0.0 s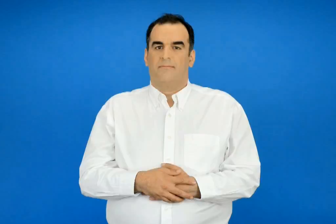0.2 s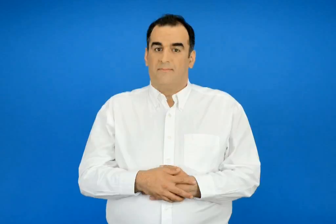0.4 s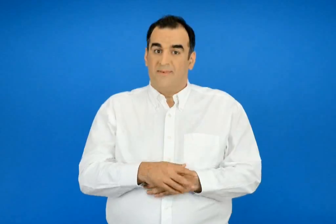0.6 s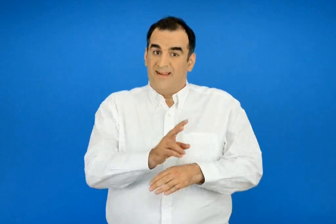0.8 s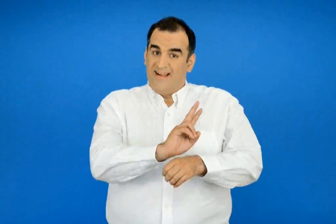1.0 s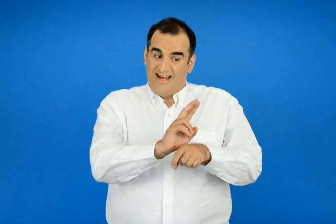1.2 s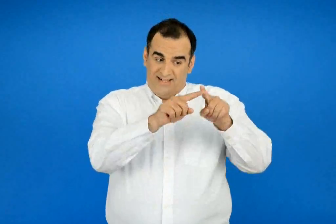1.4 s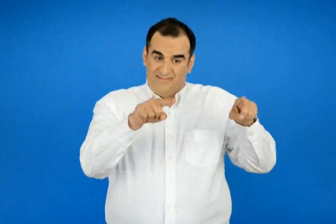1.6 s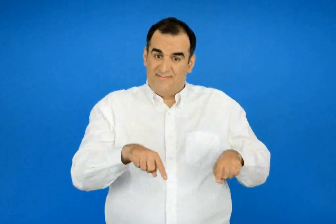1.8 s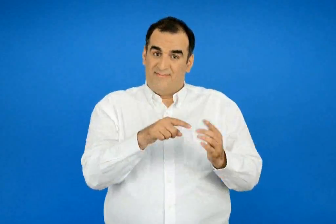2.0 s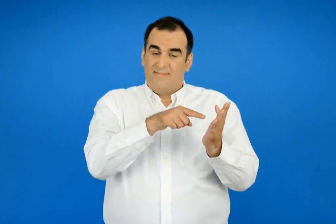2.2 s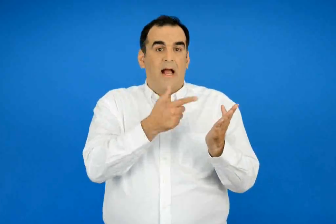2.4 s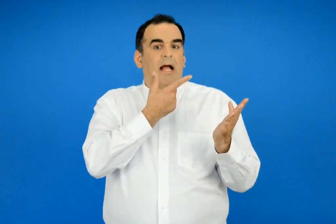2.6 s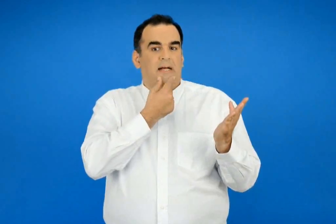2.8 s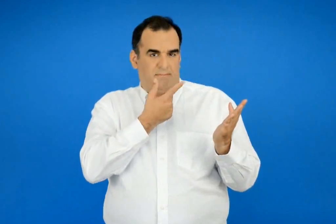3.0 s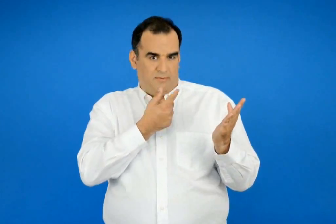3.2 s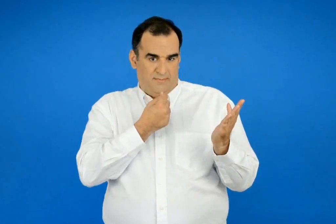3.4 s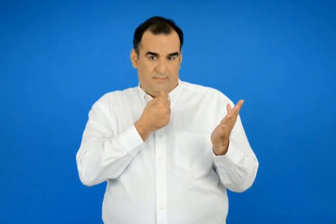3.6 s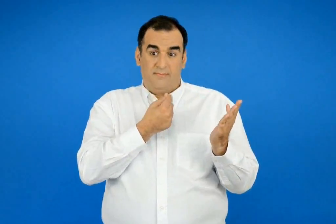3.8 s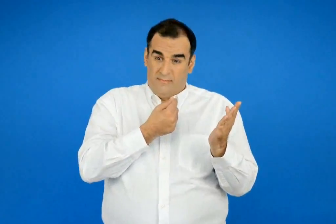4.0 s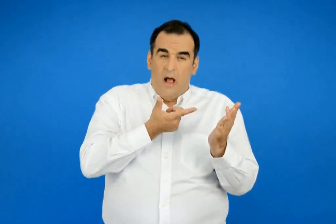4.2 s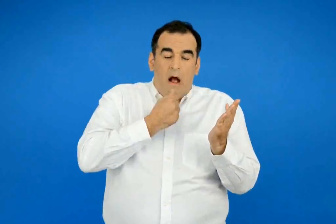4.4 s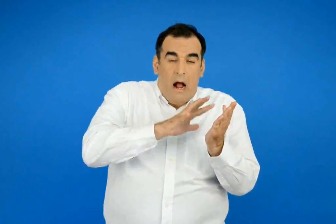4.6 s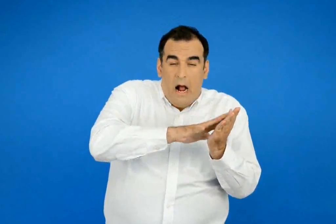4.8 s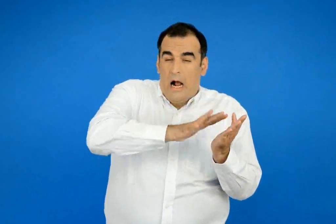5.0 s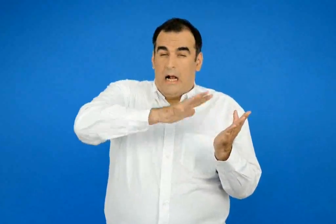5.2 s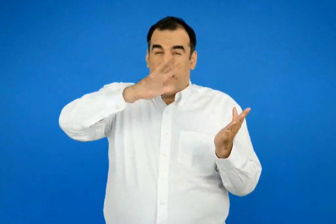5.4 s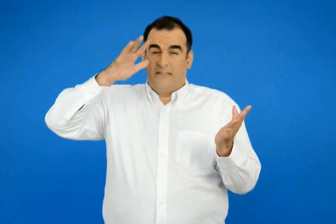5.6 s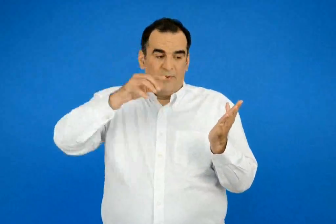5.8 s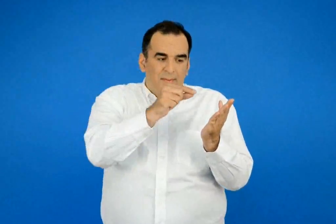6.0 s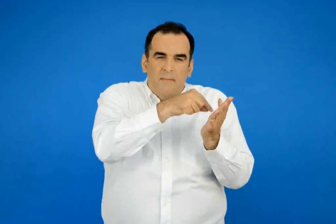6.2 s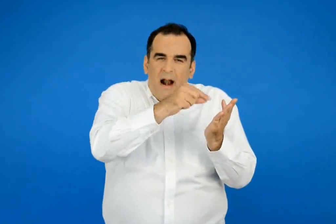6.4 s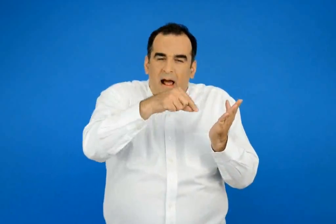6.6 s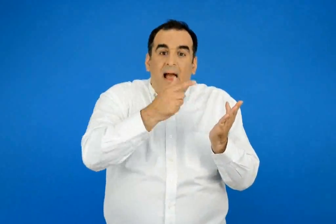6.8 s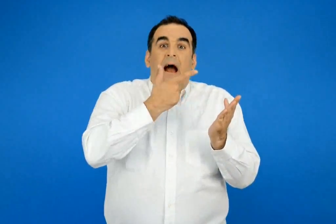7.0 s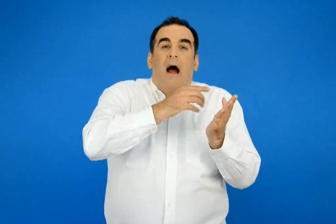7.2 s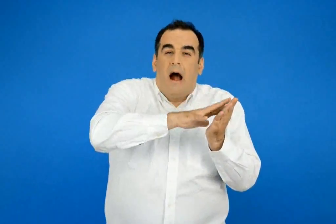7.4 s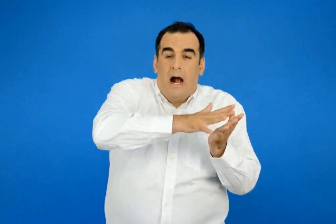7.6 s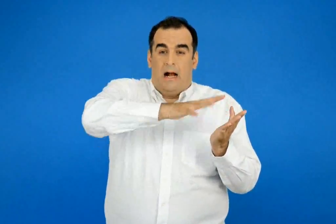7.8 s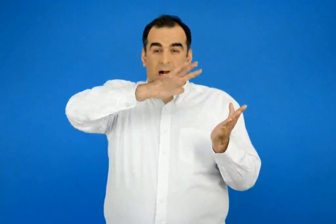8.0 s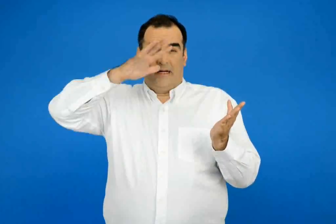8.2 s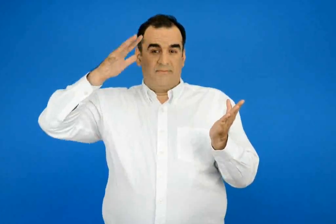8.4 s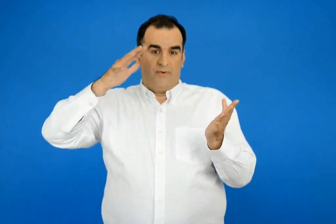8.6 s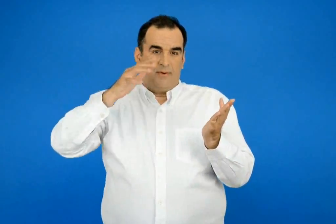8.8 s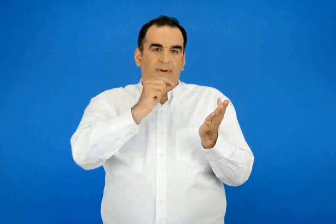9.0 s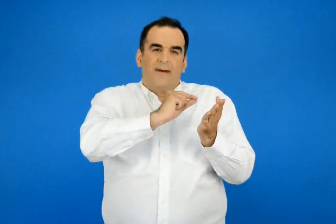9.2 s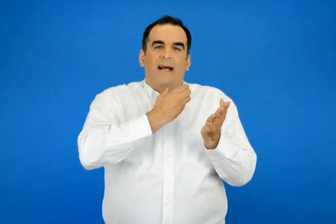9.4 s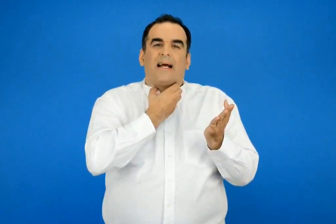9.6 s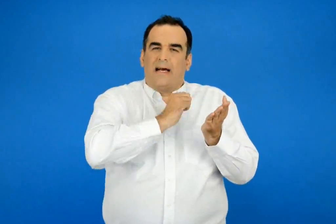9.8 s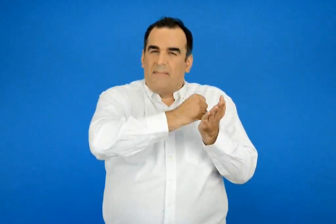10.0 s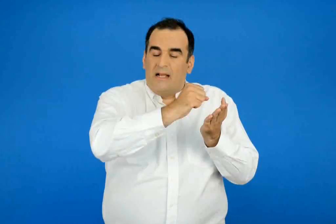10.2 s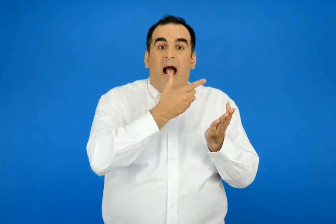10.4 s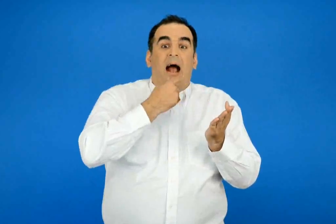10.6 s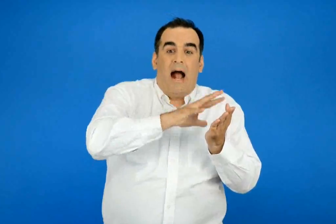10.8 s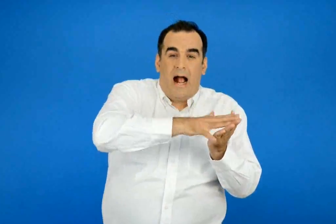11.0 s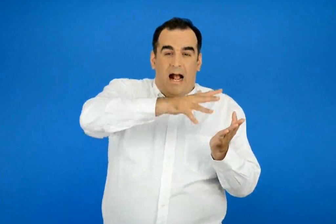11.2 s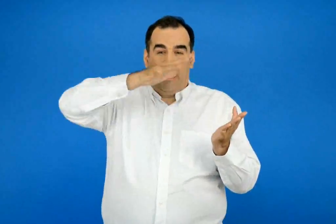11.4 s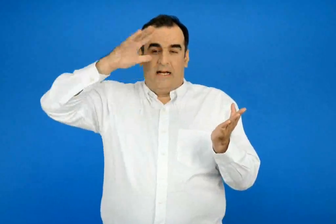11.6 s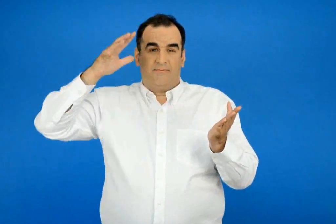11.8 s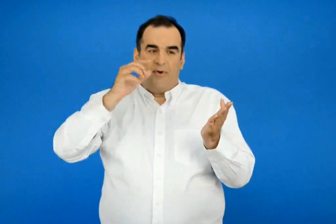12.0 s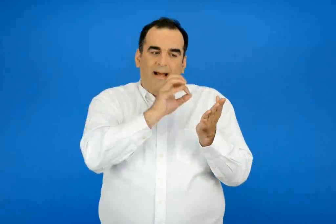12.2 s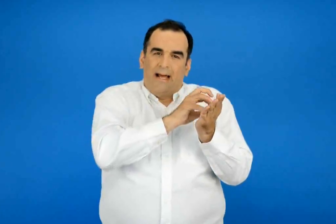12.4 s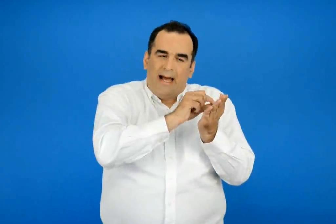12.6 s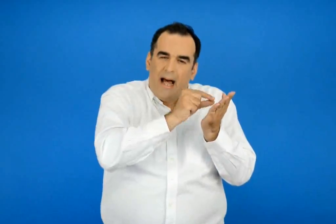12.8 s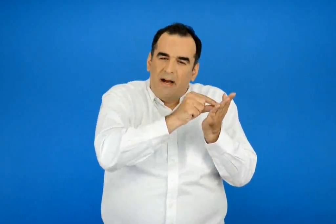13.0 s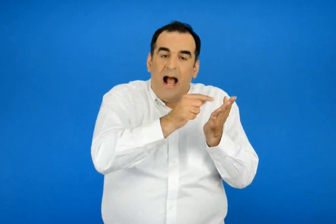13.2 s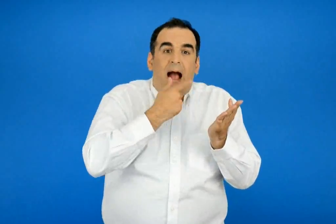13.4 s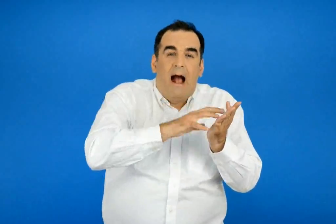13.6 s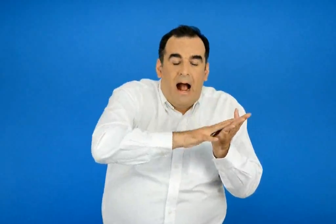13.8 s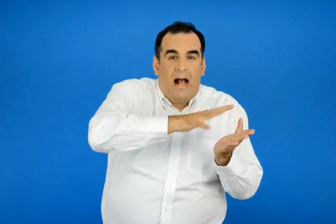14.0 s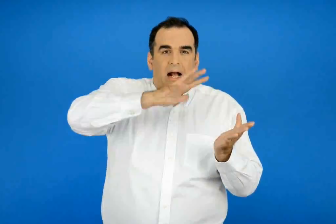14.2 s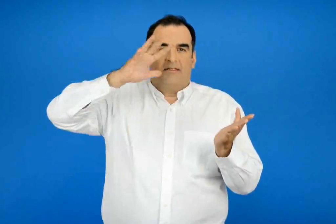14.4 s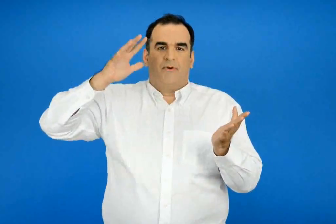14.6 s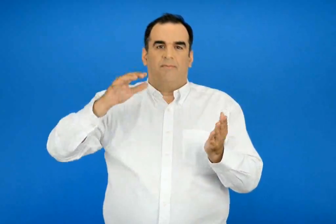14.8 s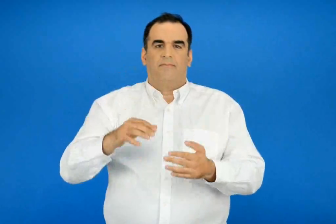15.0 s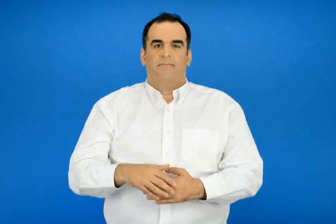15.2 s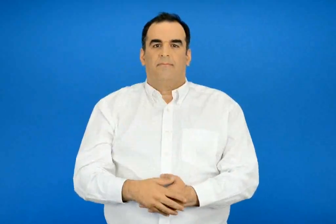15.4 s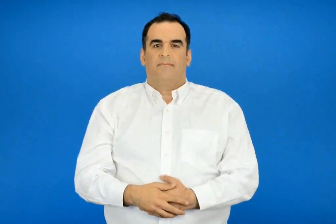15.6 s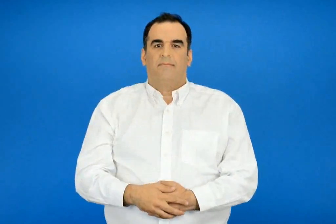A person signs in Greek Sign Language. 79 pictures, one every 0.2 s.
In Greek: άσπρο χαρτί και ξέξασπρο και ξέξασπρο μελανί και ξέξασπρη γραμματική ξέξασπρο γράμμα κάνει
